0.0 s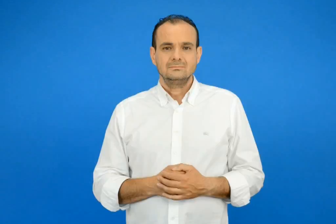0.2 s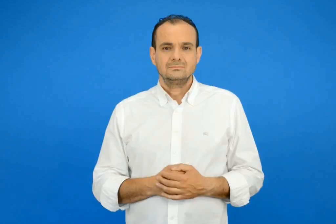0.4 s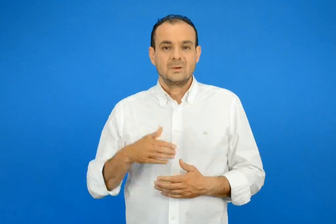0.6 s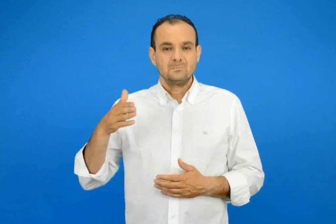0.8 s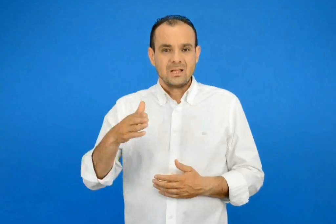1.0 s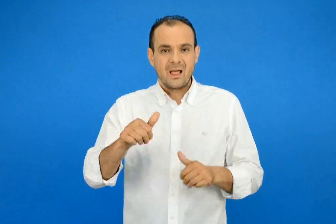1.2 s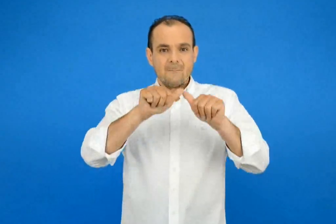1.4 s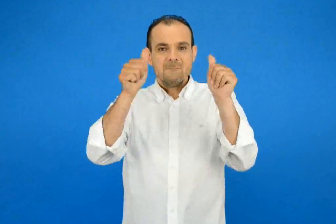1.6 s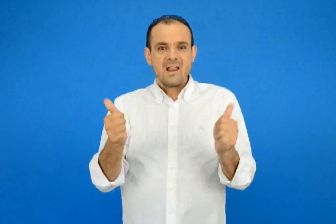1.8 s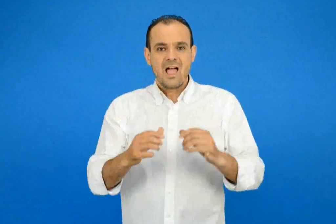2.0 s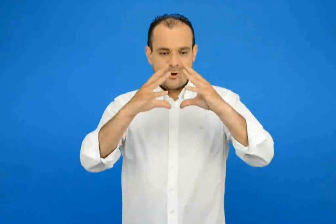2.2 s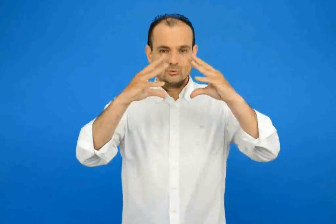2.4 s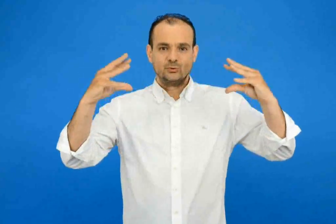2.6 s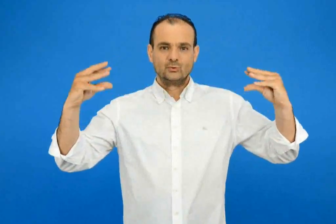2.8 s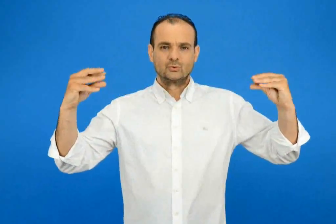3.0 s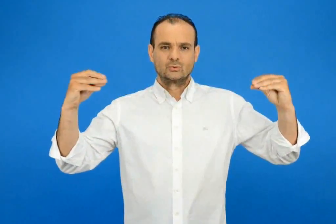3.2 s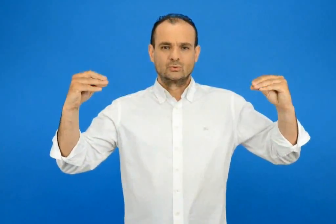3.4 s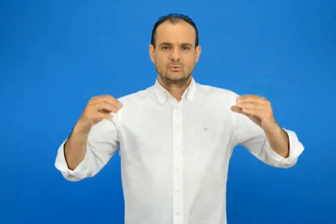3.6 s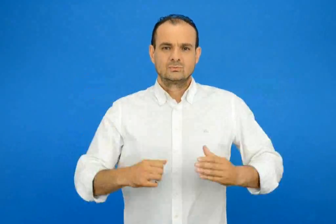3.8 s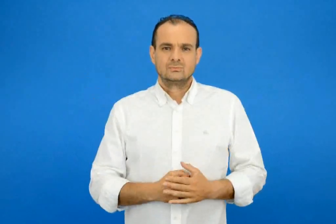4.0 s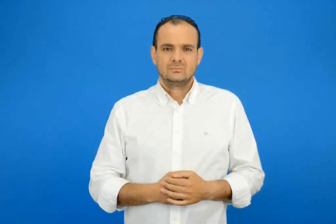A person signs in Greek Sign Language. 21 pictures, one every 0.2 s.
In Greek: μπακαλιάρος
